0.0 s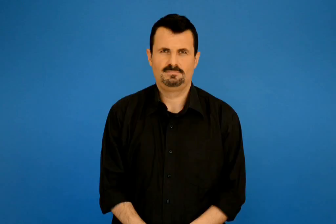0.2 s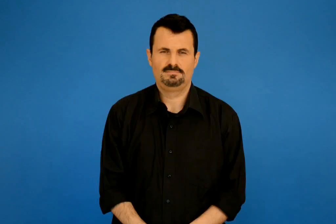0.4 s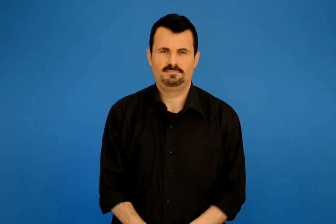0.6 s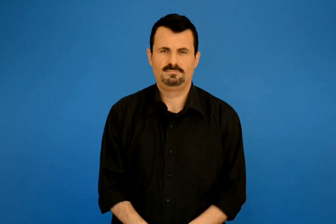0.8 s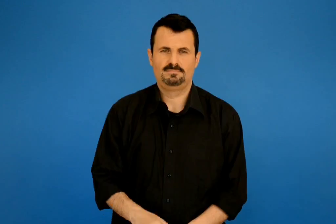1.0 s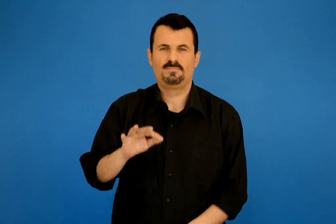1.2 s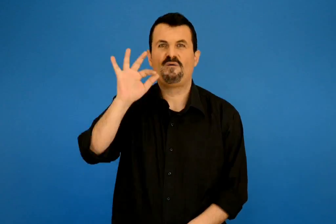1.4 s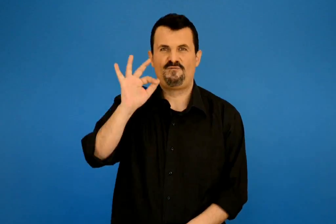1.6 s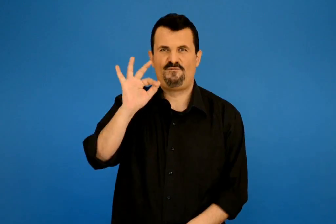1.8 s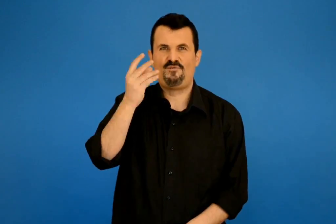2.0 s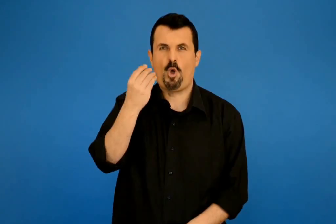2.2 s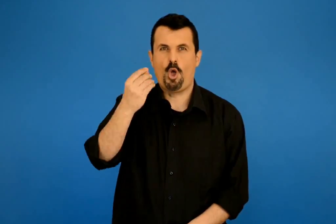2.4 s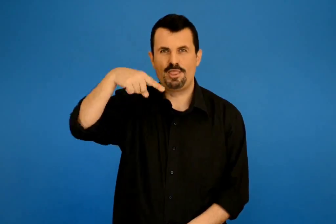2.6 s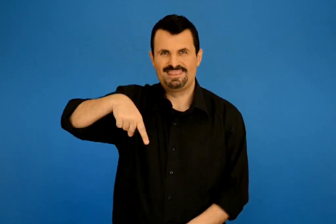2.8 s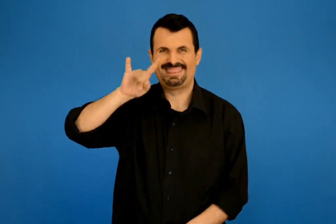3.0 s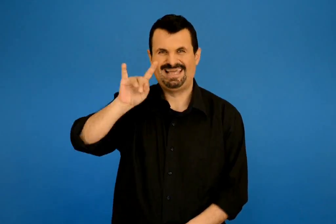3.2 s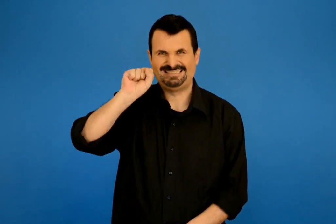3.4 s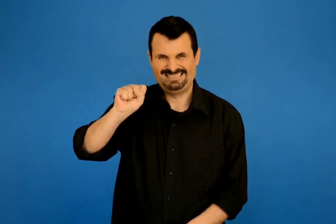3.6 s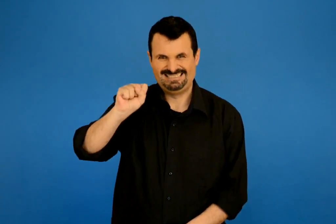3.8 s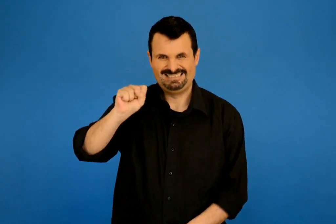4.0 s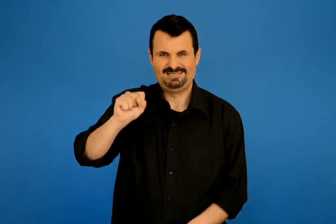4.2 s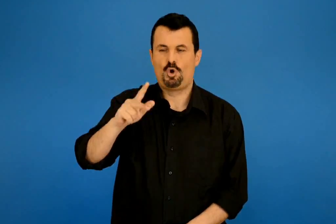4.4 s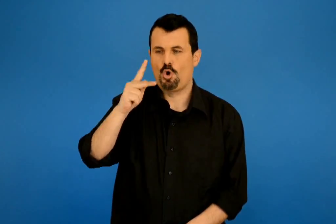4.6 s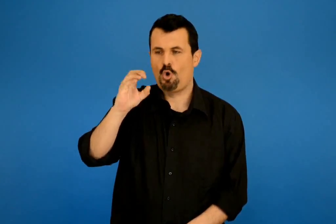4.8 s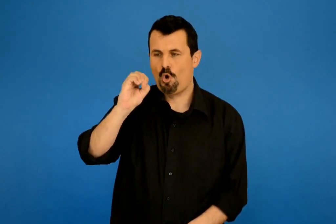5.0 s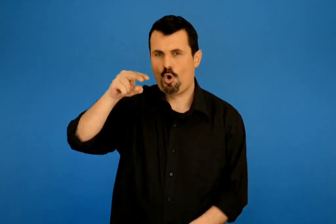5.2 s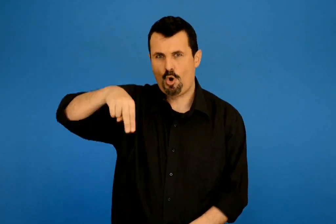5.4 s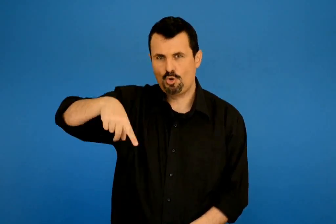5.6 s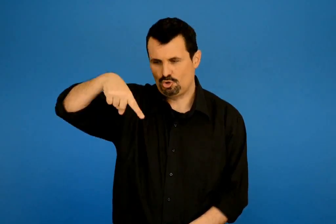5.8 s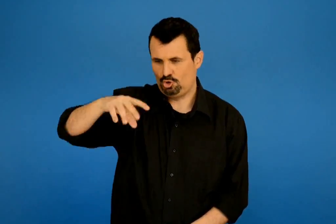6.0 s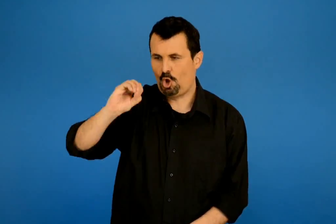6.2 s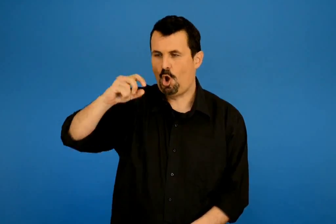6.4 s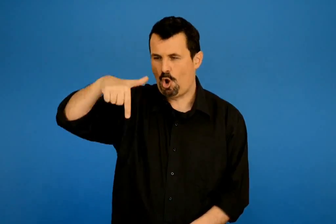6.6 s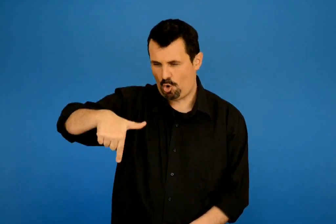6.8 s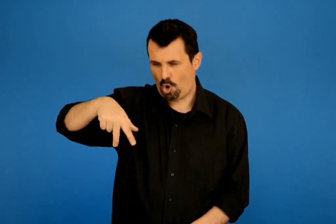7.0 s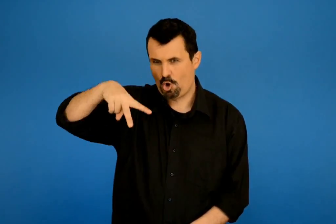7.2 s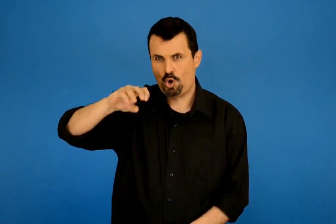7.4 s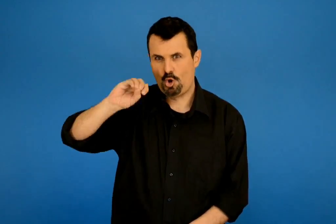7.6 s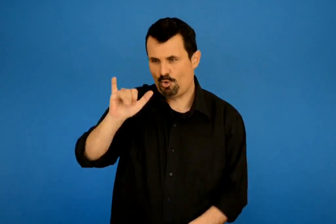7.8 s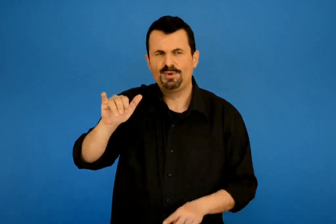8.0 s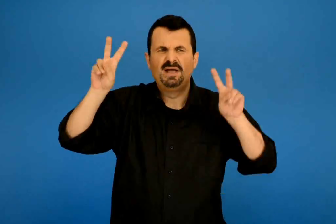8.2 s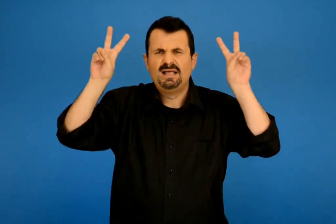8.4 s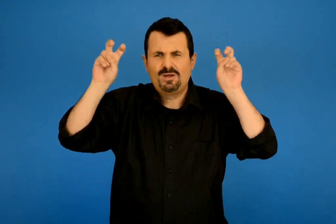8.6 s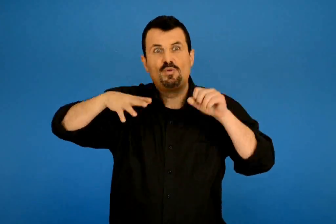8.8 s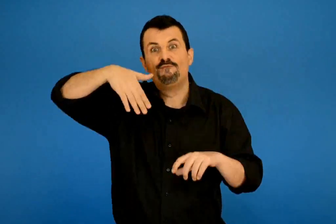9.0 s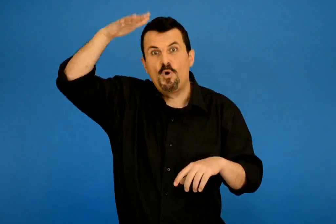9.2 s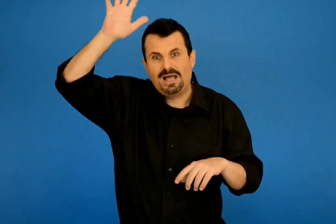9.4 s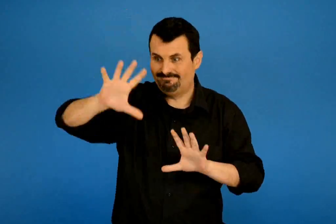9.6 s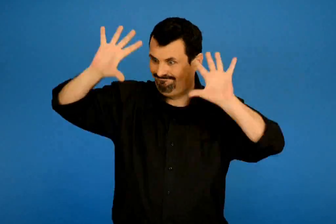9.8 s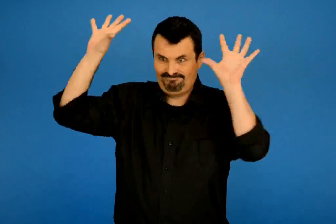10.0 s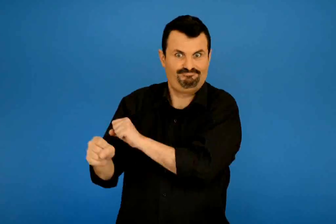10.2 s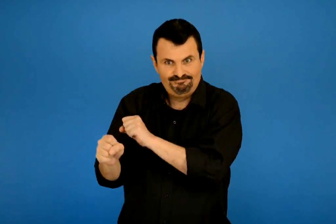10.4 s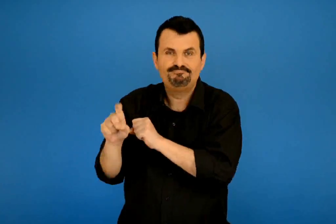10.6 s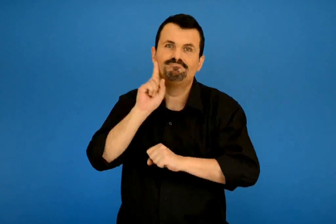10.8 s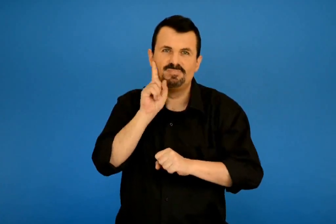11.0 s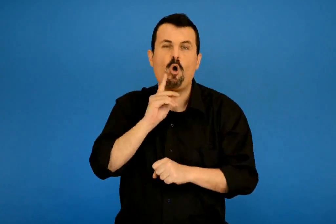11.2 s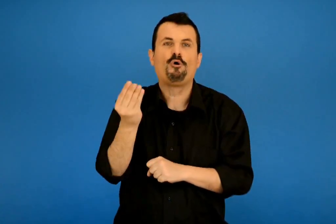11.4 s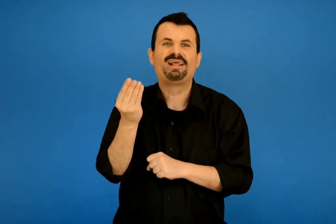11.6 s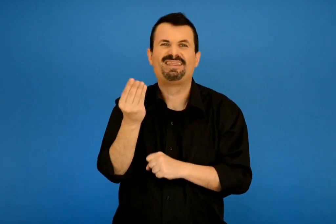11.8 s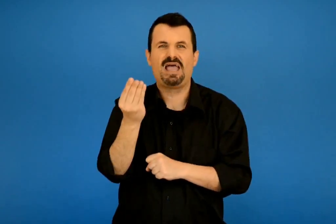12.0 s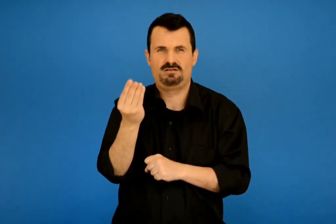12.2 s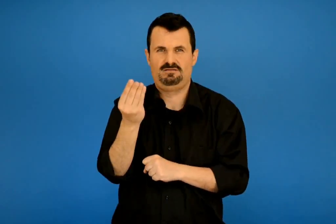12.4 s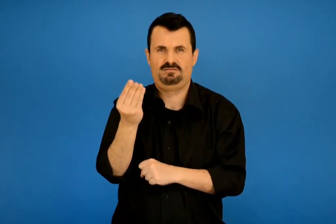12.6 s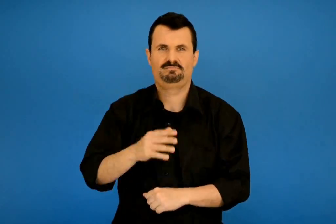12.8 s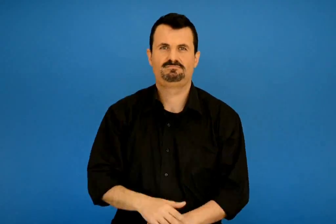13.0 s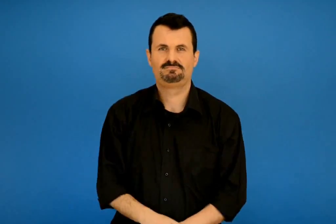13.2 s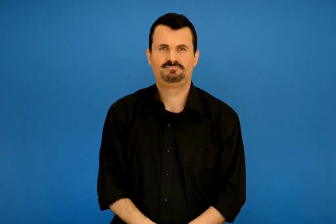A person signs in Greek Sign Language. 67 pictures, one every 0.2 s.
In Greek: φώτης κόντογλου ο βορέας αρπάζων την ωρείθυια
